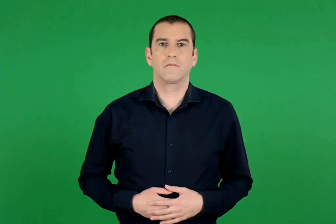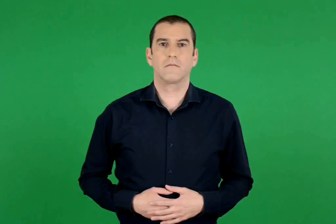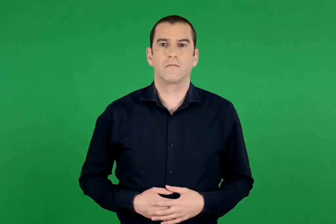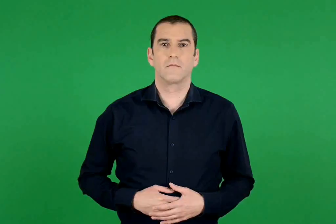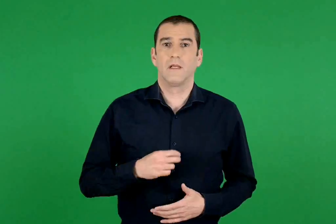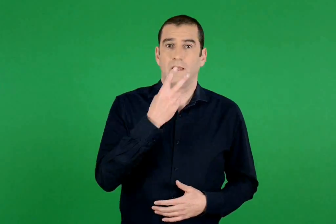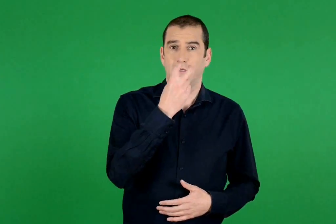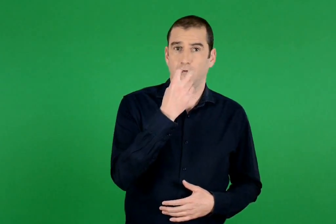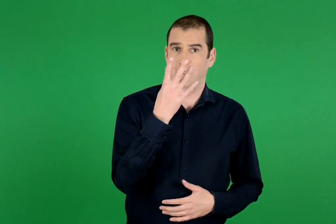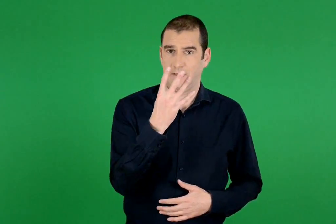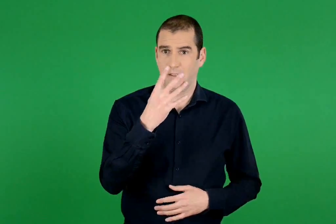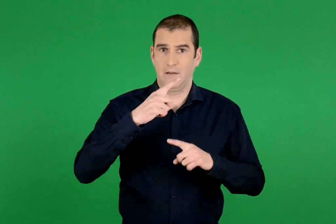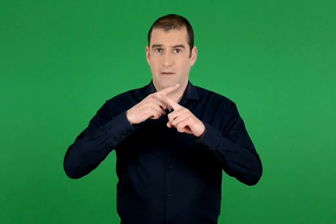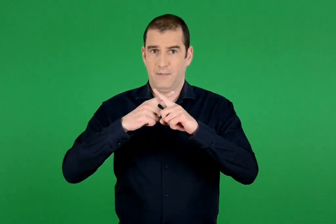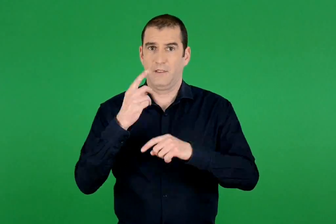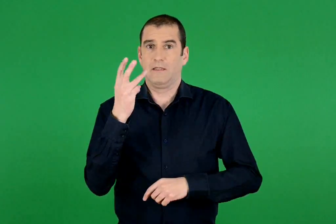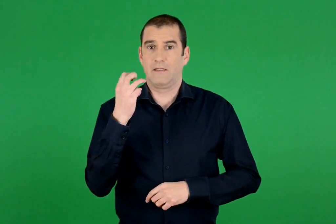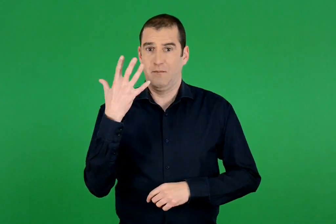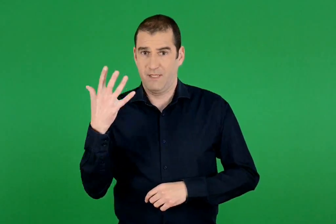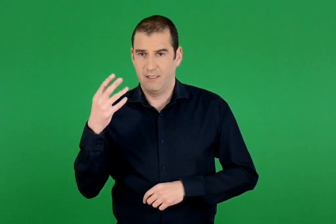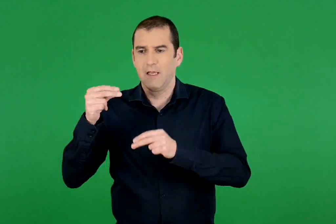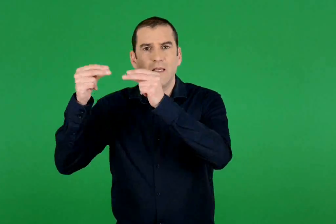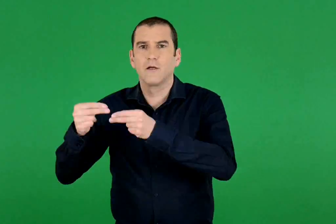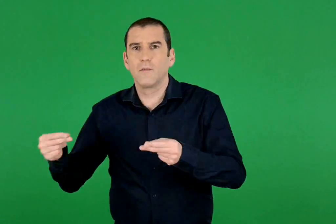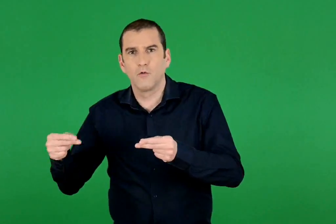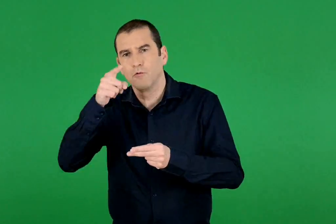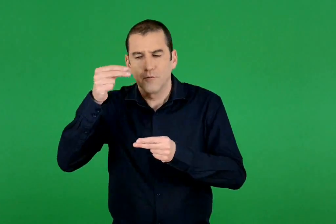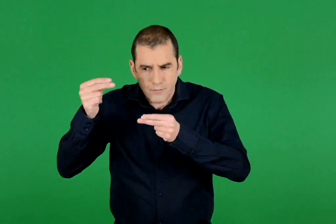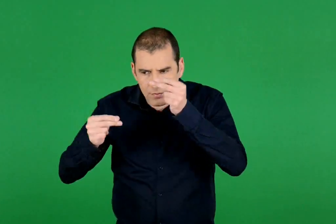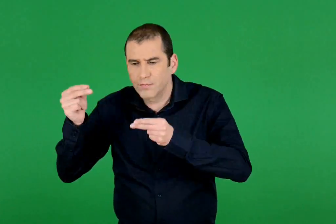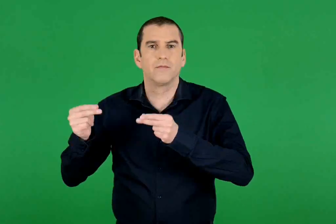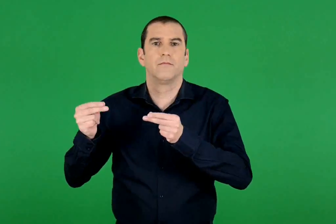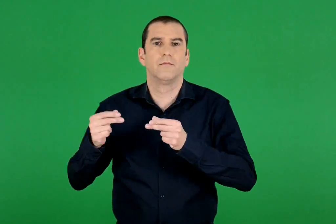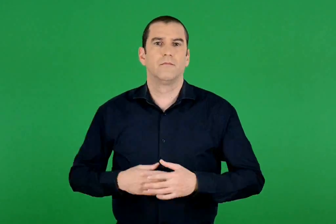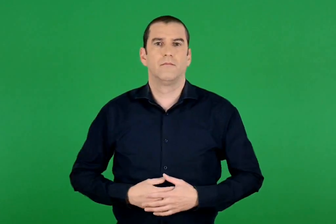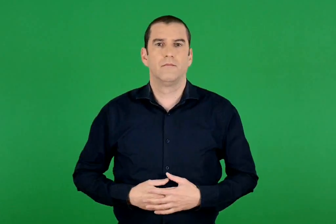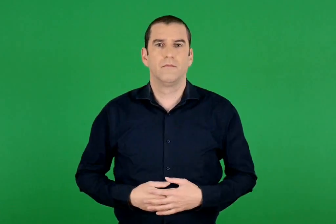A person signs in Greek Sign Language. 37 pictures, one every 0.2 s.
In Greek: υπολόγισε το γινόμενο 24 x 35
